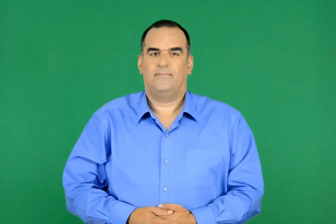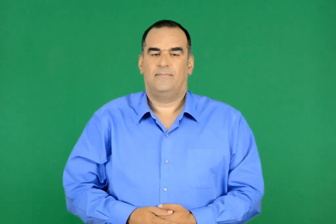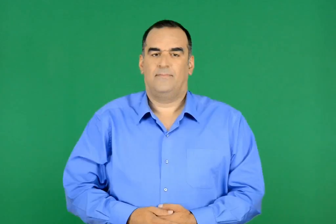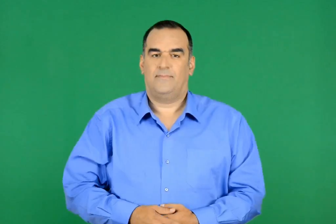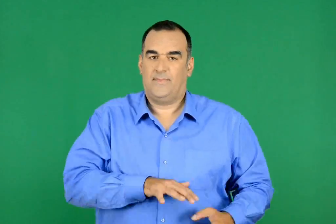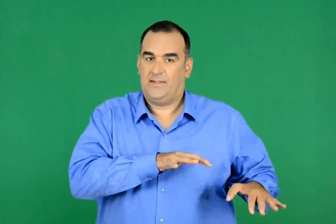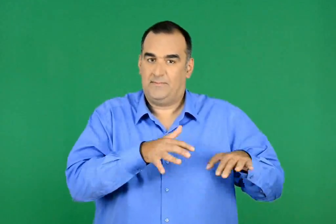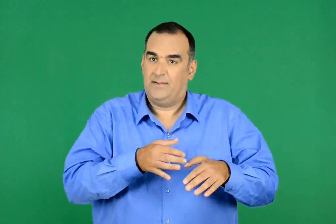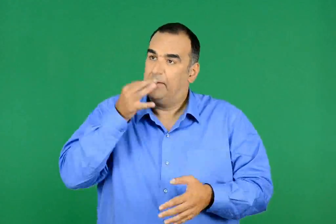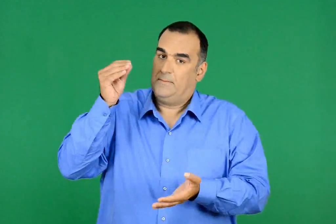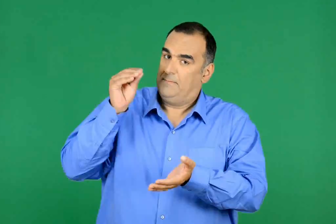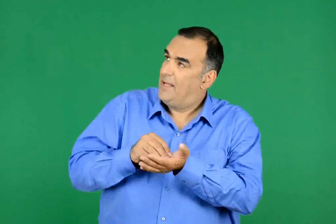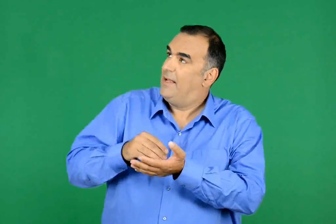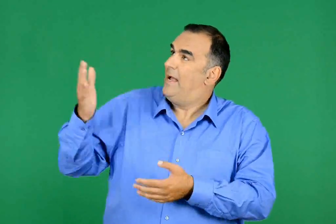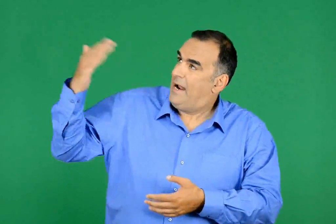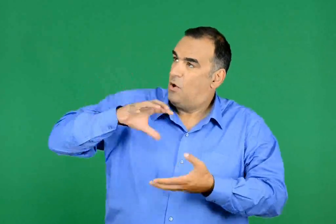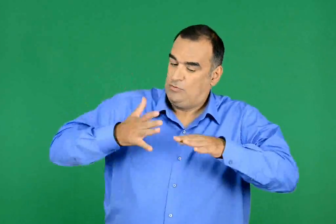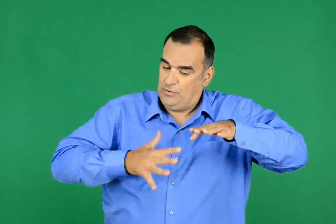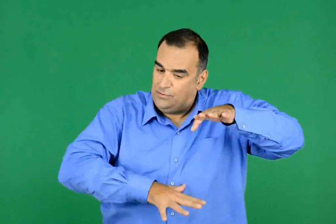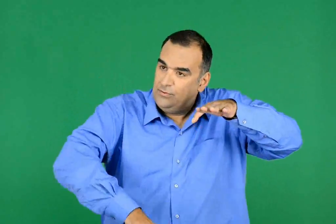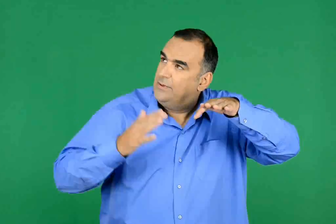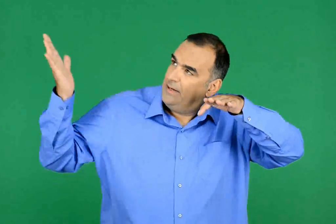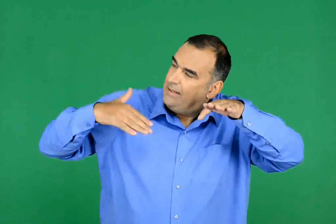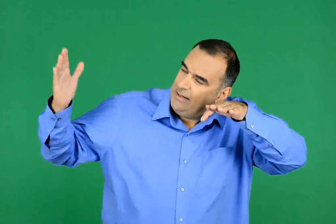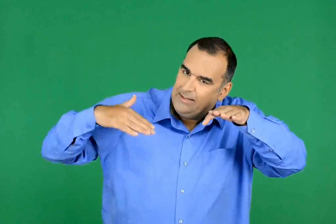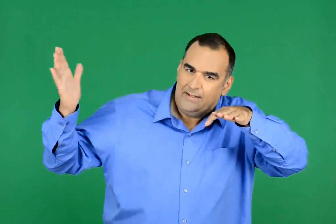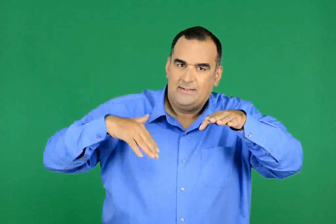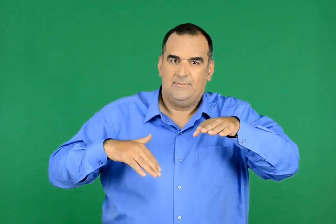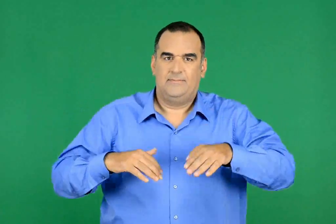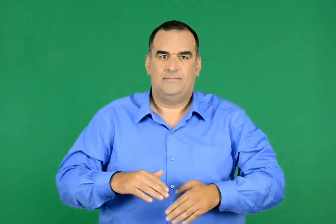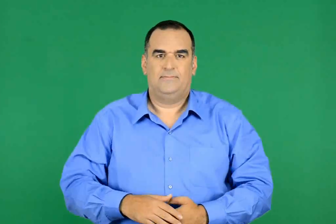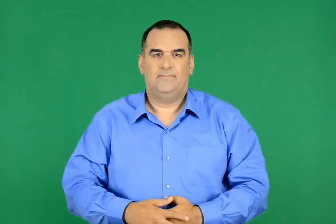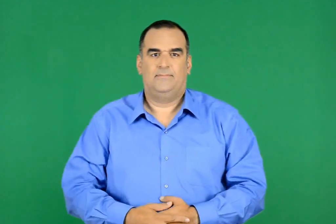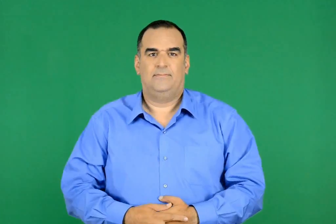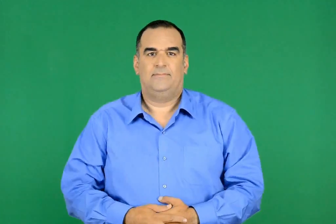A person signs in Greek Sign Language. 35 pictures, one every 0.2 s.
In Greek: έλα , της ξανάπε το κύμα. κατέβα λίγο και στο δικό µας κόσμο
